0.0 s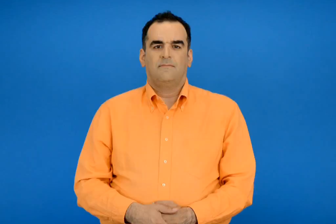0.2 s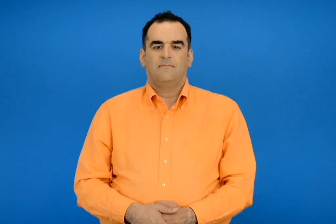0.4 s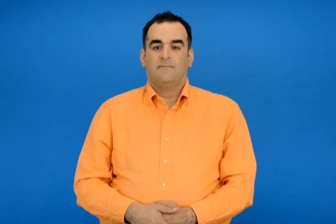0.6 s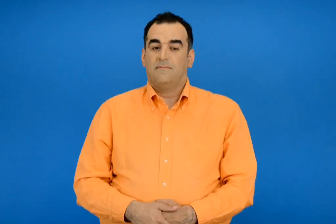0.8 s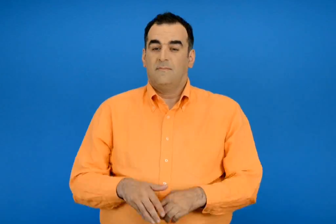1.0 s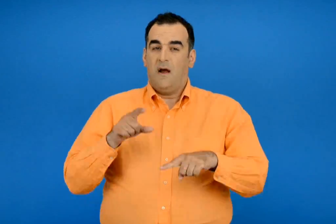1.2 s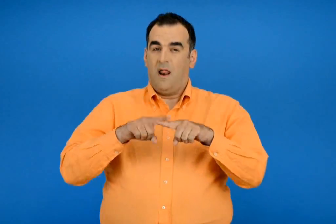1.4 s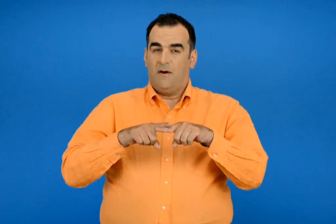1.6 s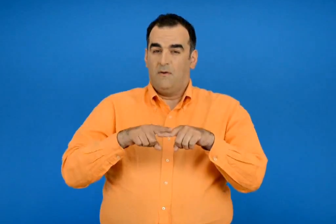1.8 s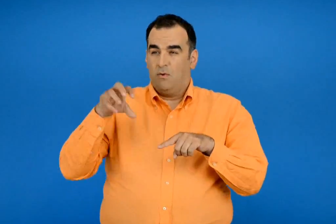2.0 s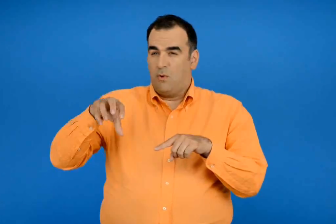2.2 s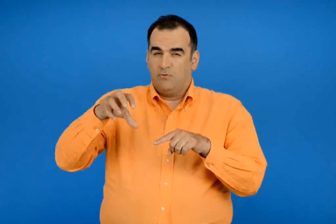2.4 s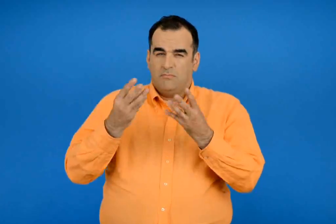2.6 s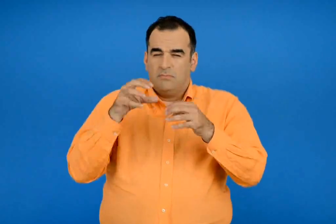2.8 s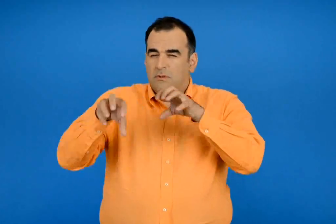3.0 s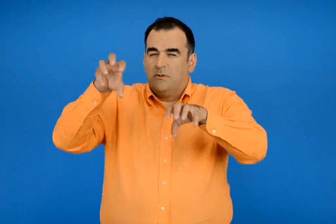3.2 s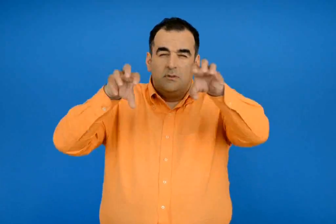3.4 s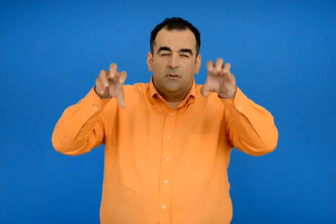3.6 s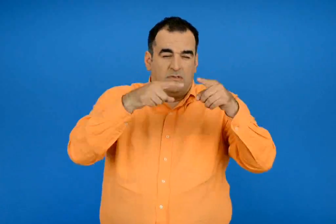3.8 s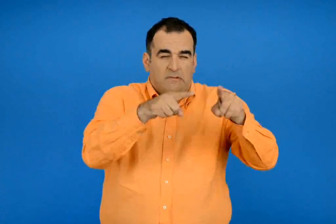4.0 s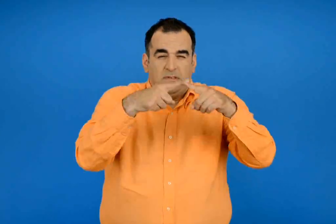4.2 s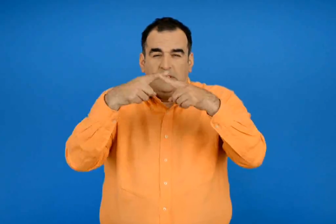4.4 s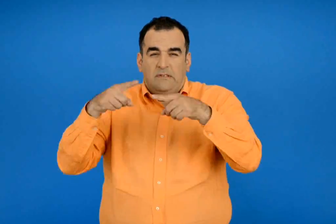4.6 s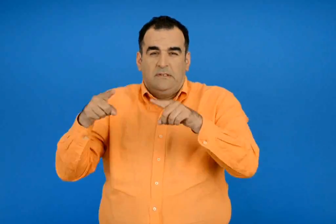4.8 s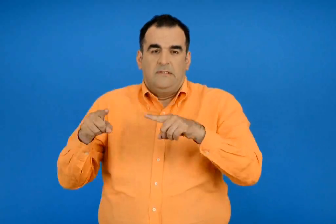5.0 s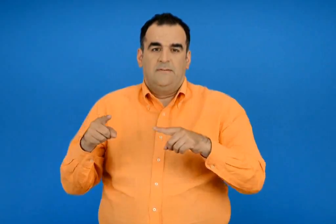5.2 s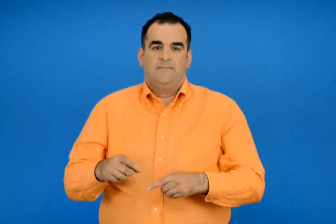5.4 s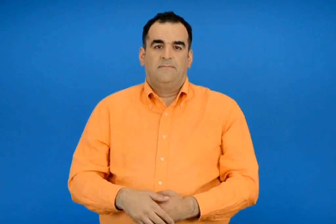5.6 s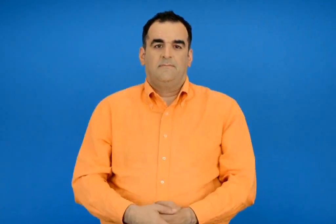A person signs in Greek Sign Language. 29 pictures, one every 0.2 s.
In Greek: η ελλάδα έχει πολλούς διαφορετικούς τόπους
